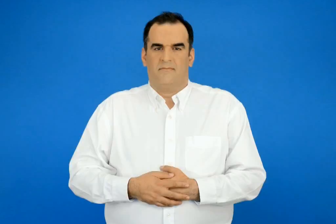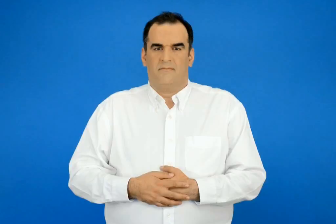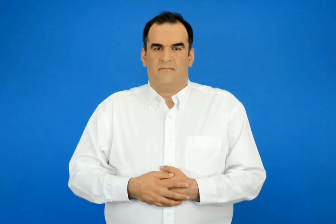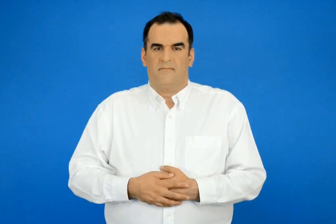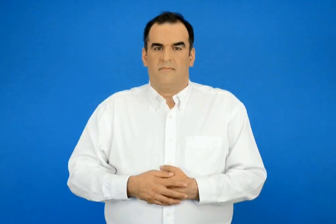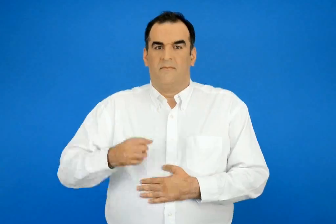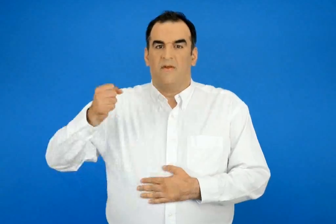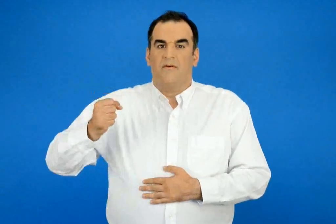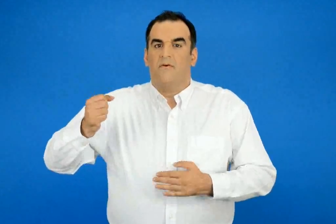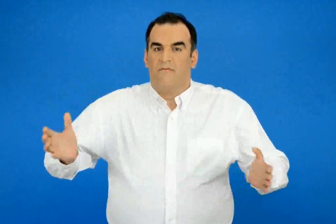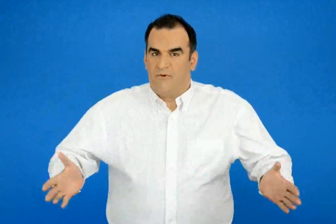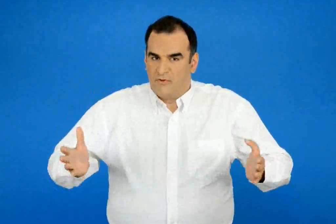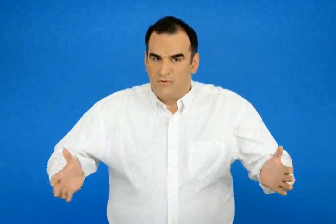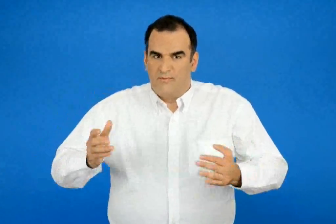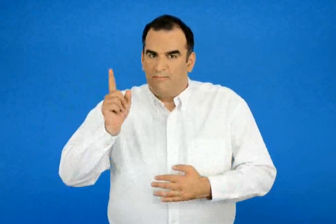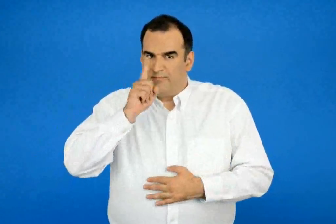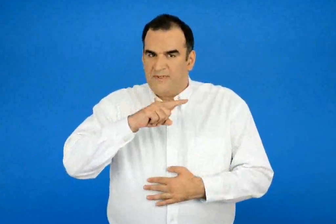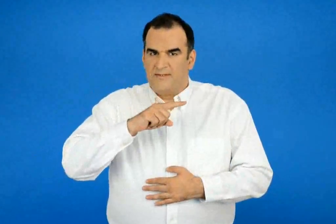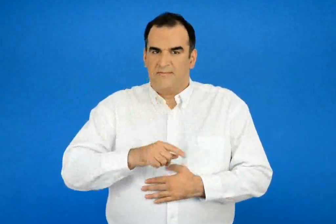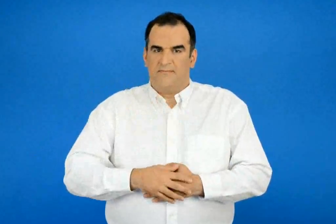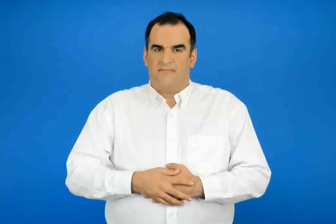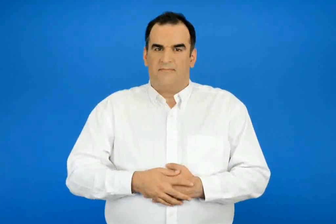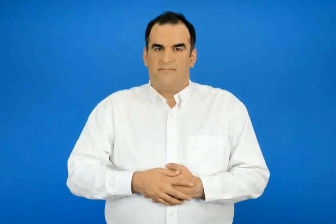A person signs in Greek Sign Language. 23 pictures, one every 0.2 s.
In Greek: ο ψεύτης βοσκός
